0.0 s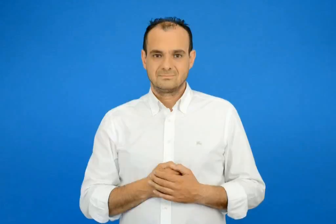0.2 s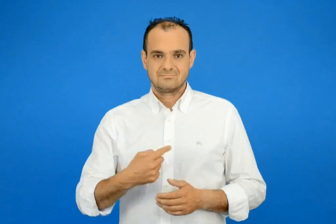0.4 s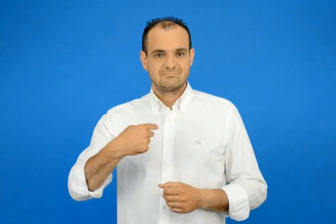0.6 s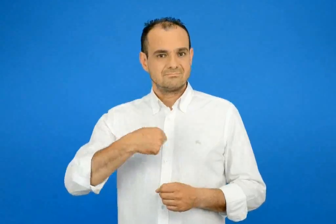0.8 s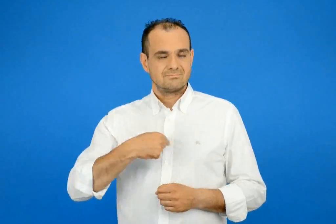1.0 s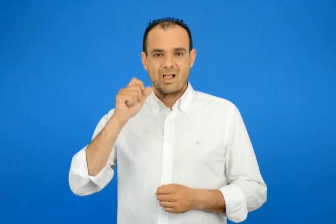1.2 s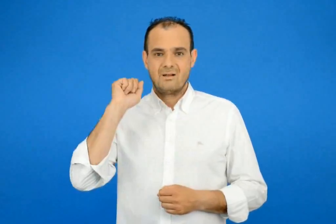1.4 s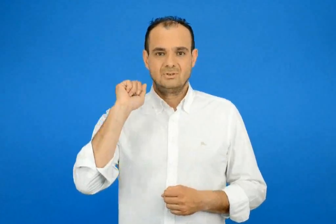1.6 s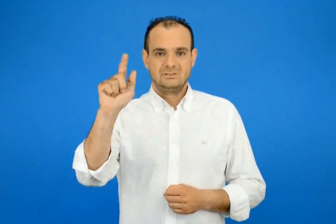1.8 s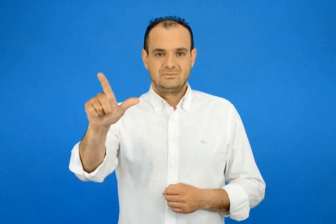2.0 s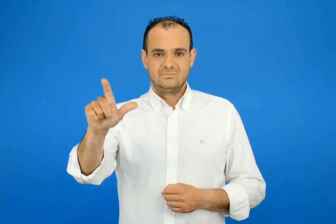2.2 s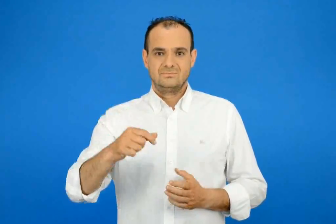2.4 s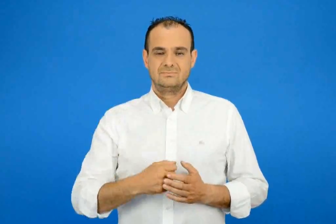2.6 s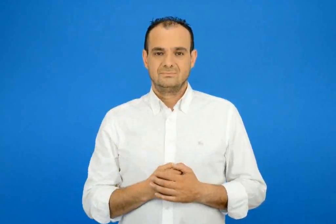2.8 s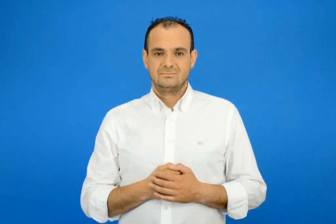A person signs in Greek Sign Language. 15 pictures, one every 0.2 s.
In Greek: αποστέλλω
